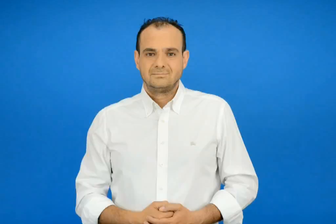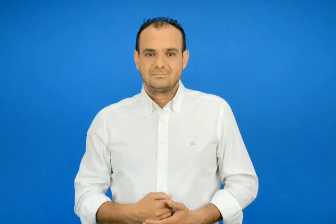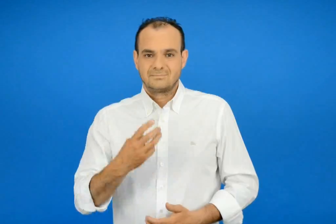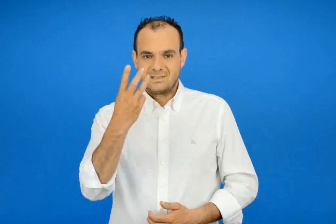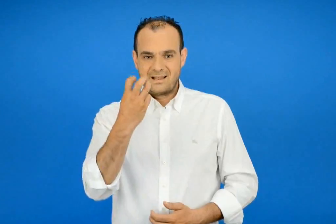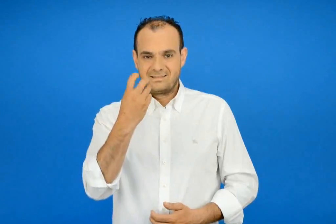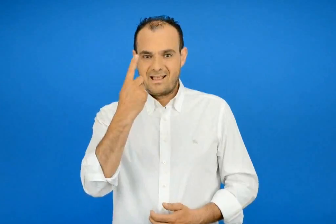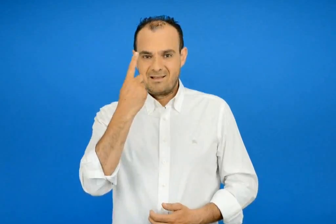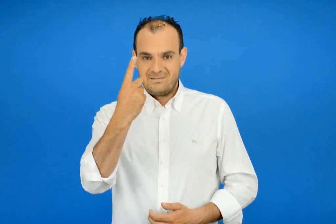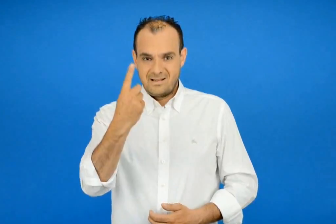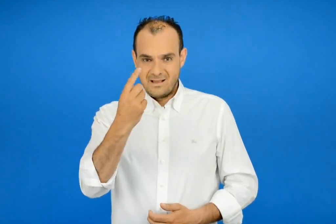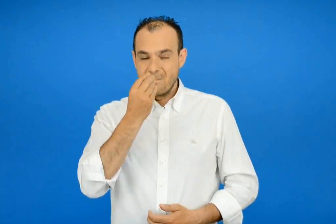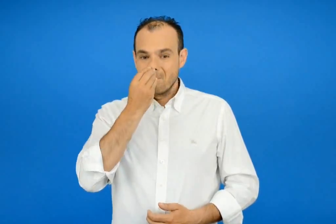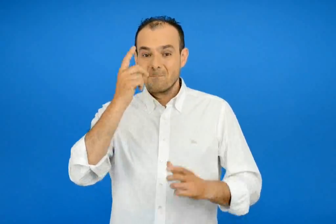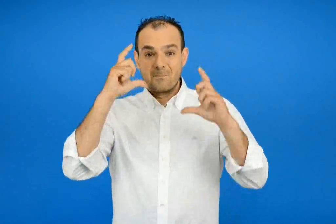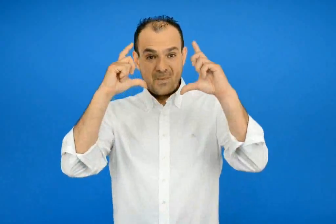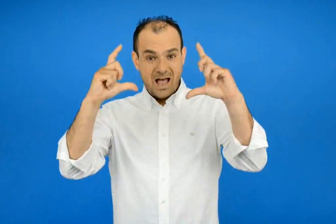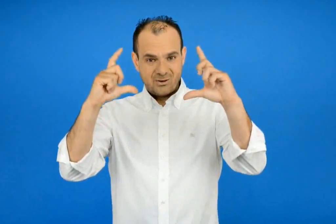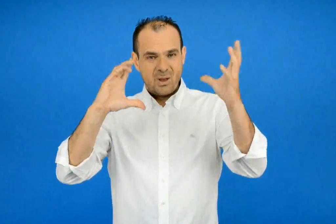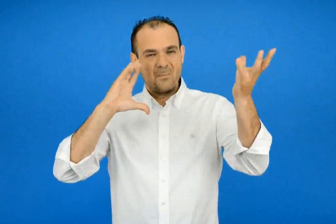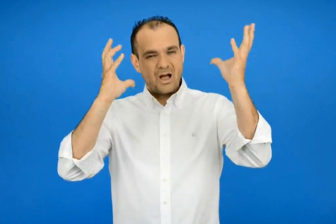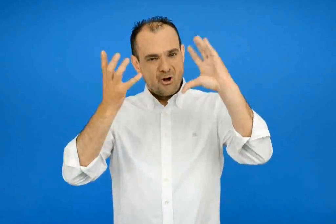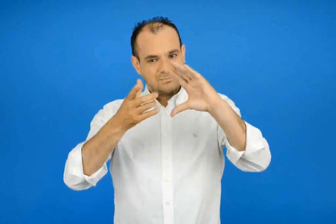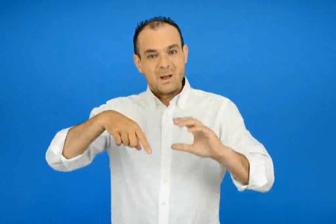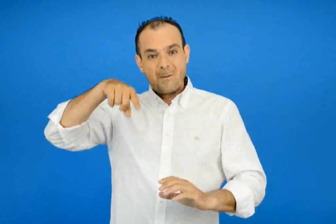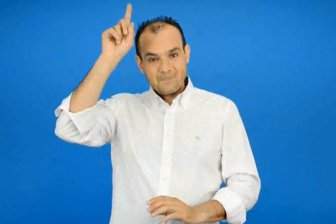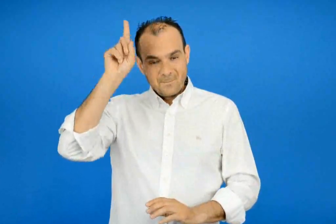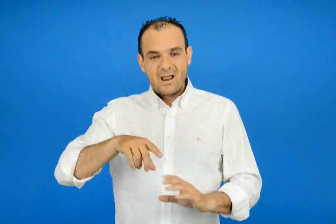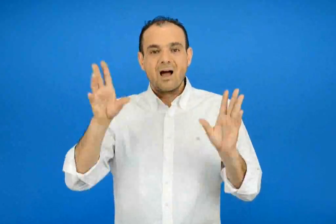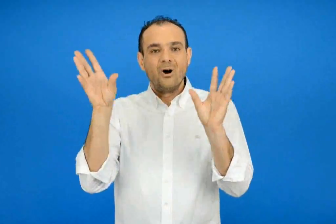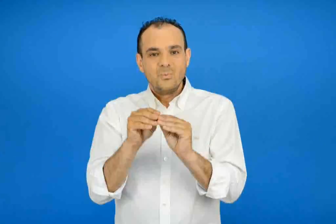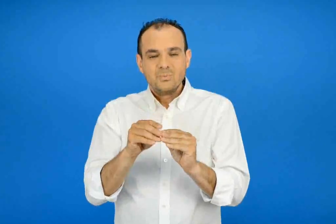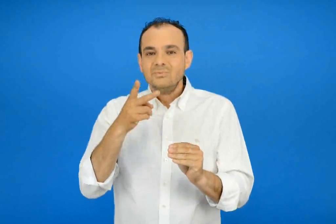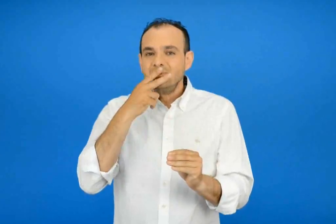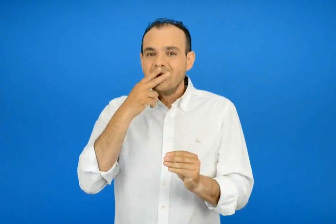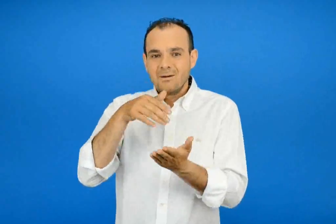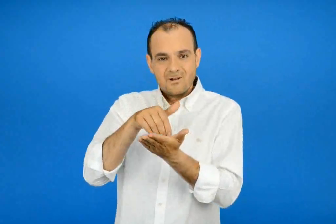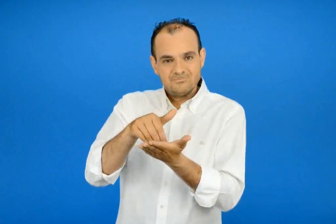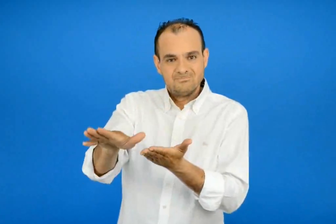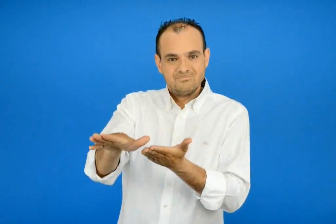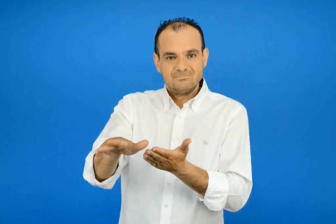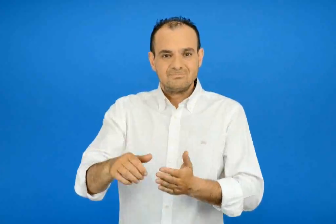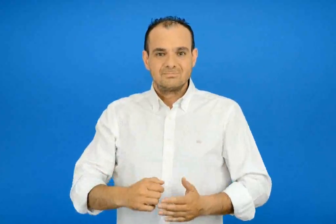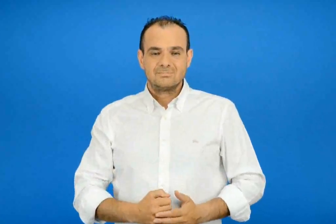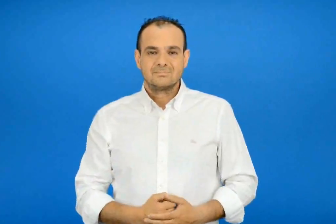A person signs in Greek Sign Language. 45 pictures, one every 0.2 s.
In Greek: 31/5 παγκόσμια ημέρα κατά του καπνίσματος
